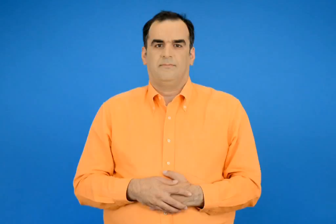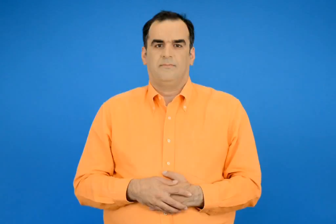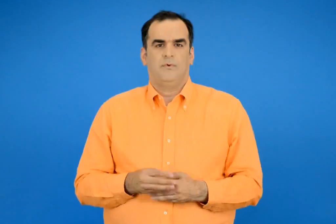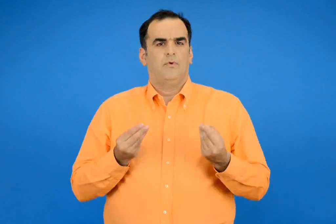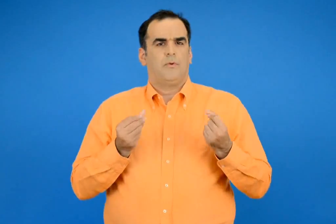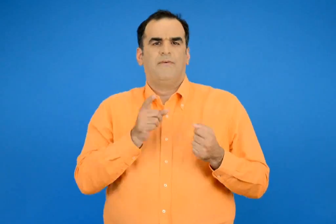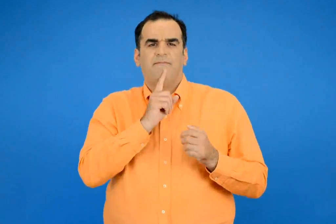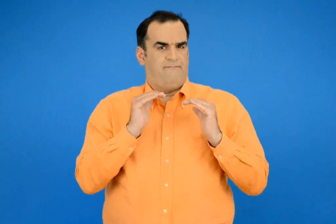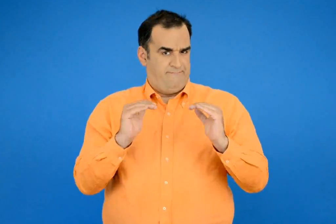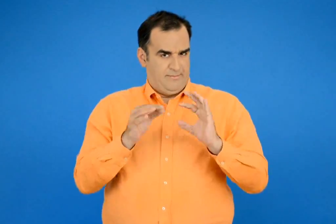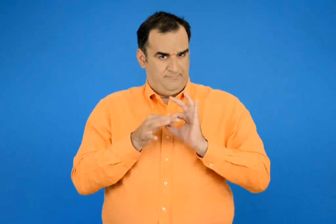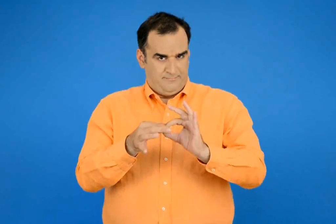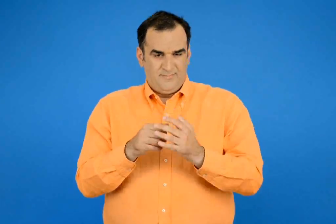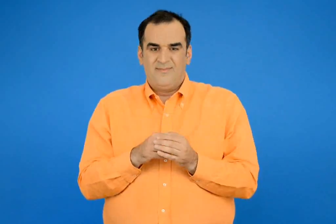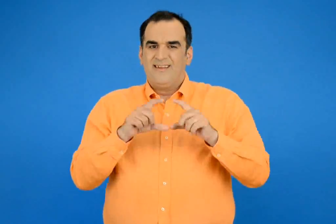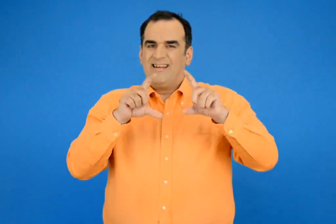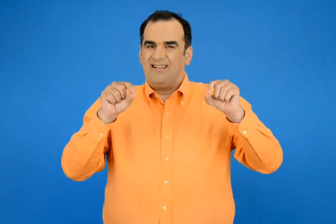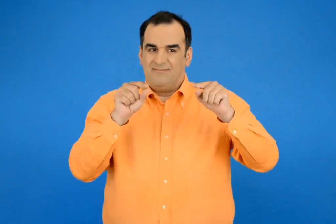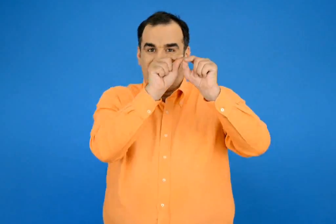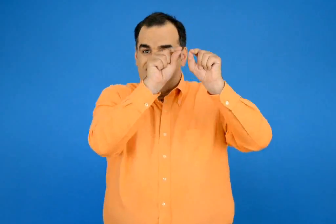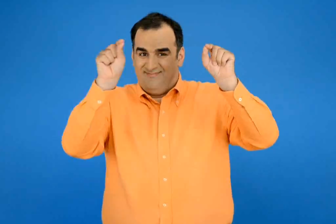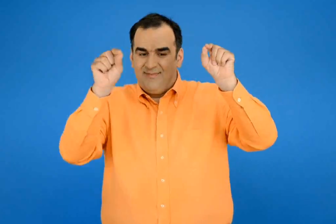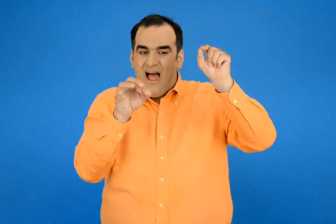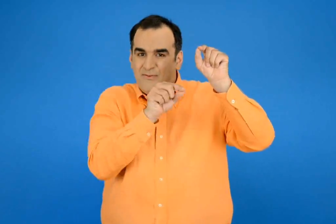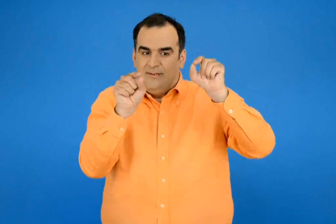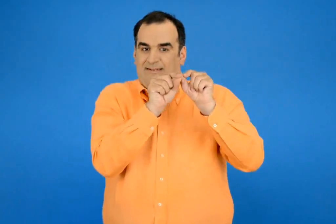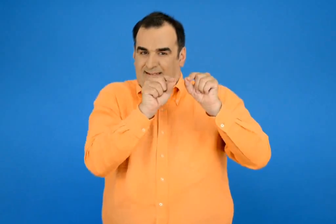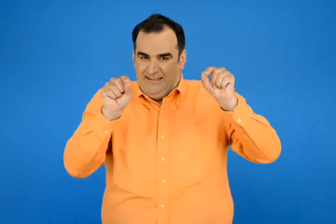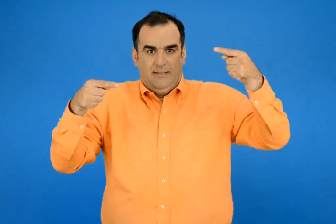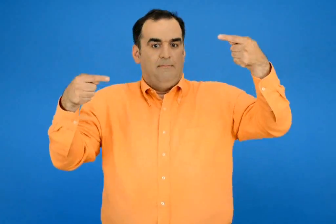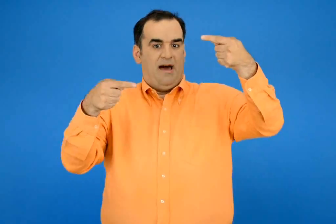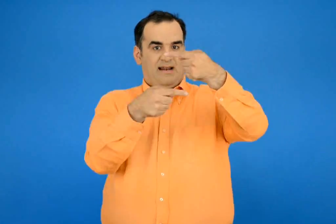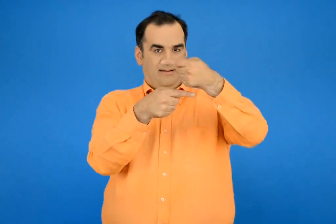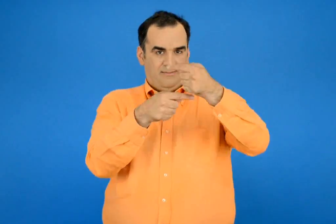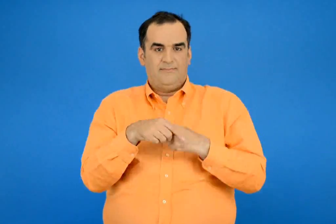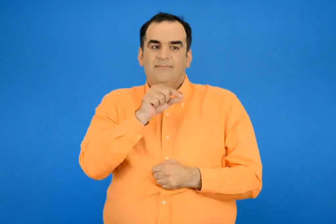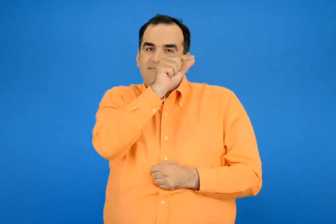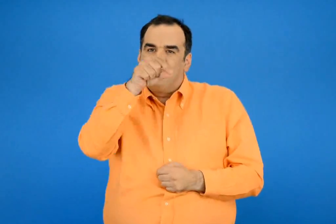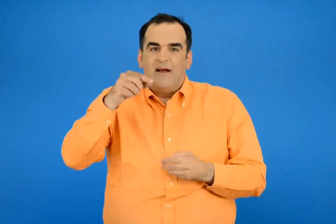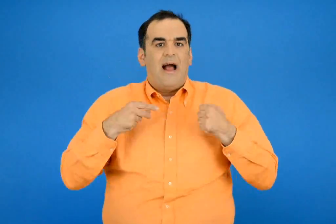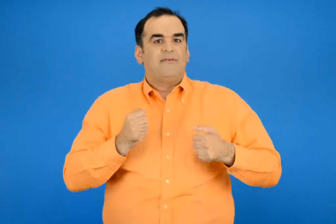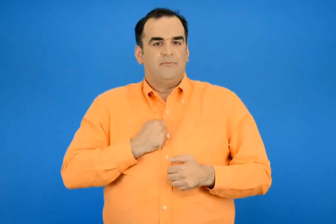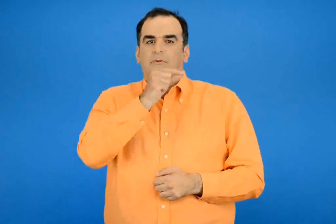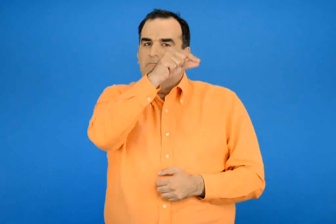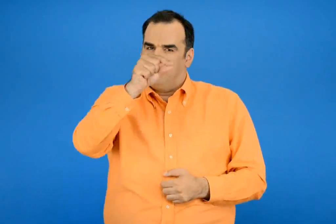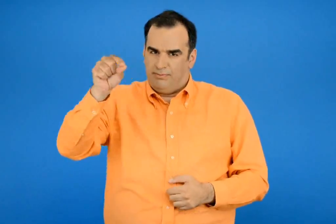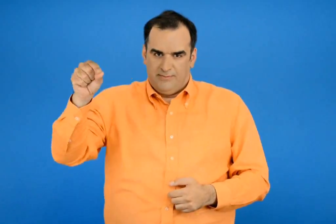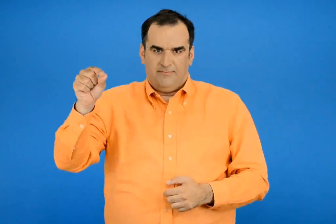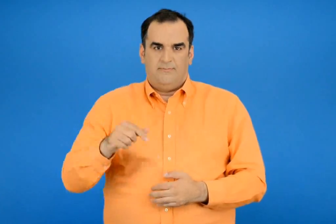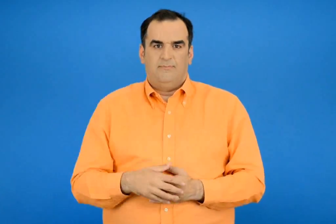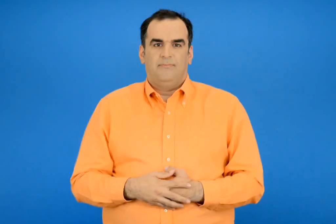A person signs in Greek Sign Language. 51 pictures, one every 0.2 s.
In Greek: συνεχίζω με τον ίδιο τρόπο τις παράλληλες ευθείες στην κάρτα για να γράψω επάνω τις ευχές μου
